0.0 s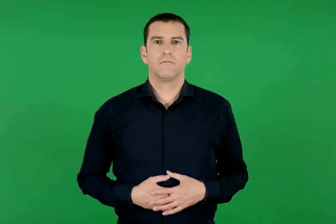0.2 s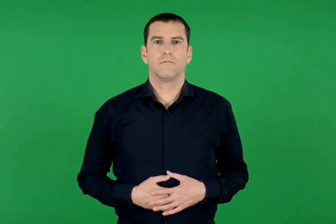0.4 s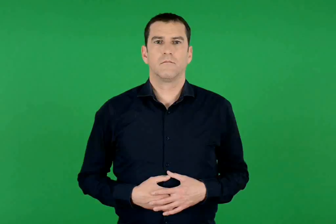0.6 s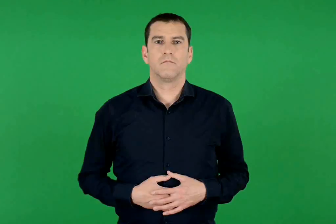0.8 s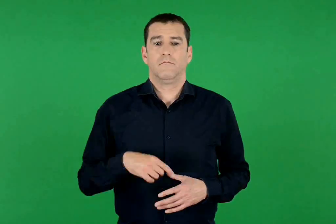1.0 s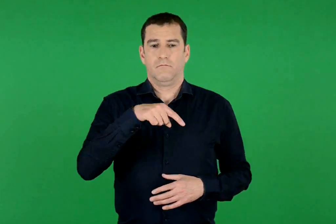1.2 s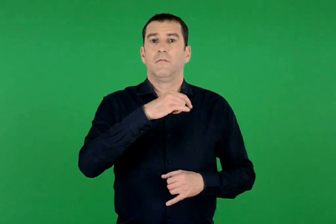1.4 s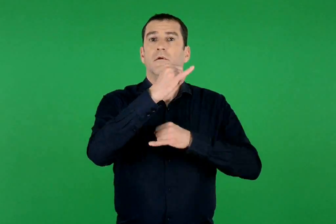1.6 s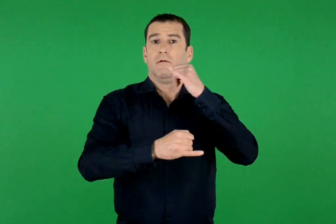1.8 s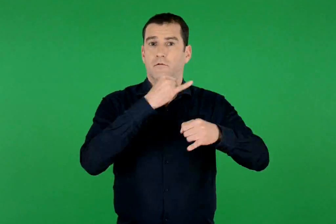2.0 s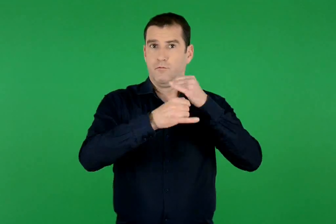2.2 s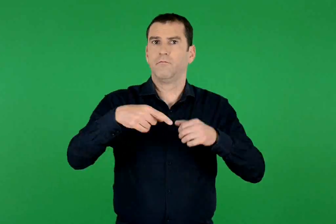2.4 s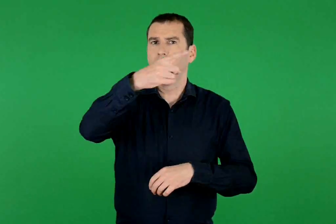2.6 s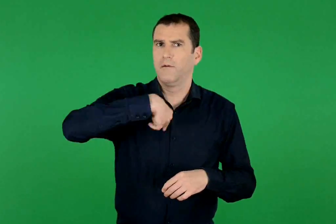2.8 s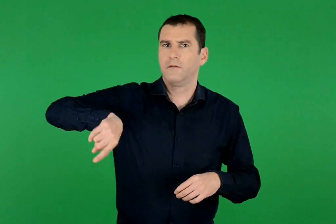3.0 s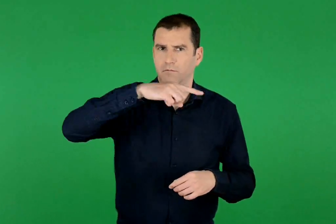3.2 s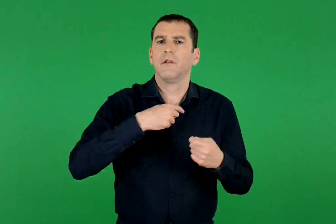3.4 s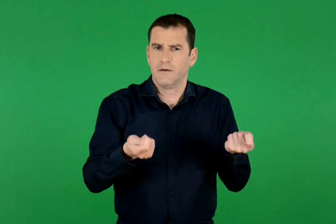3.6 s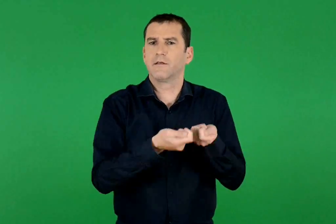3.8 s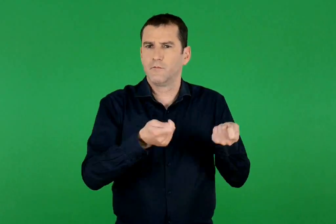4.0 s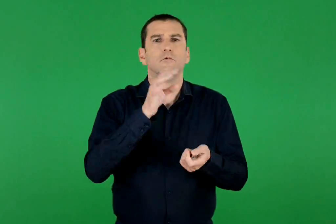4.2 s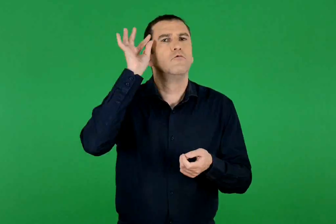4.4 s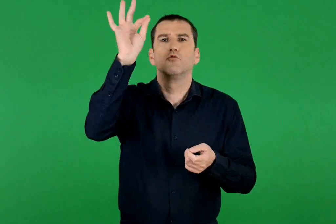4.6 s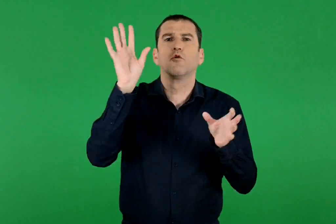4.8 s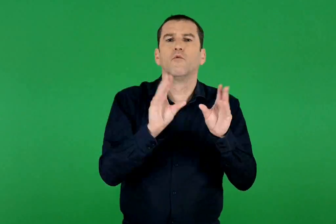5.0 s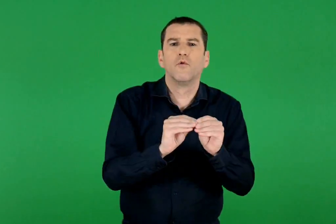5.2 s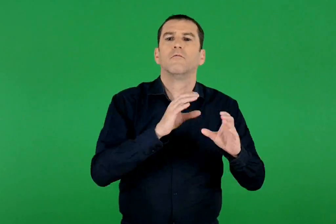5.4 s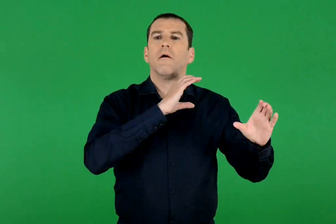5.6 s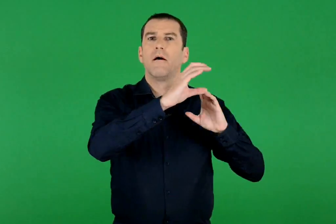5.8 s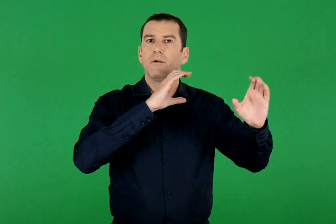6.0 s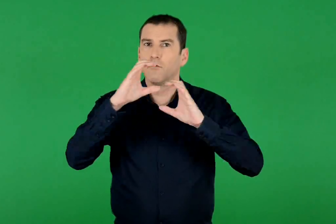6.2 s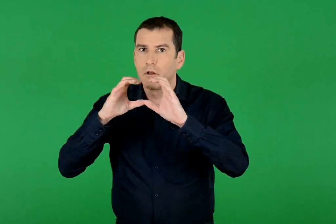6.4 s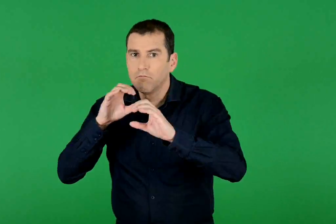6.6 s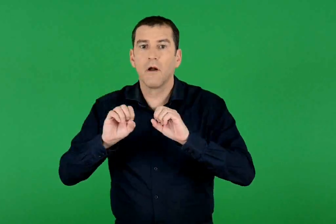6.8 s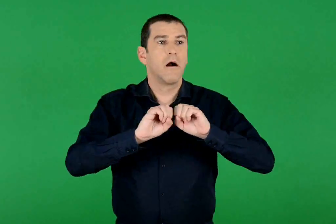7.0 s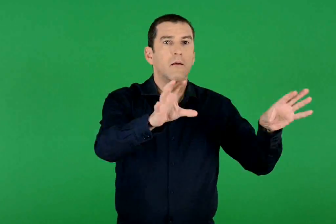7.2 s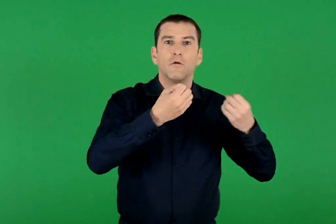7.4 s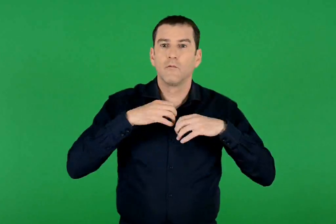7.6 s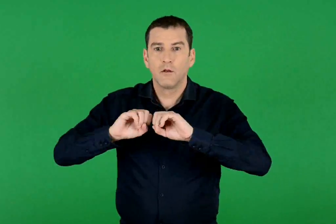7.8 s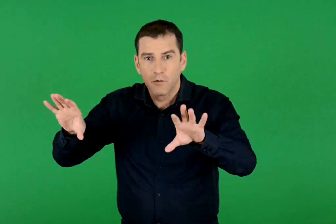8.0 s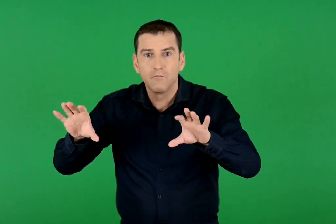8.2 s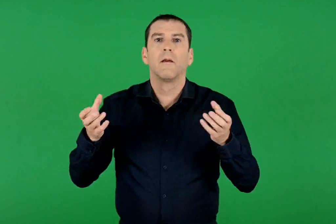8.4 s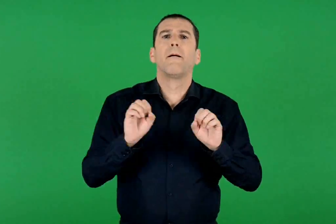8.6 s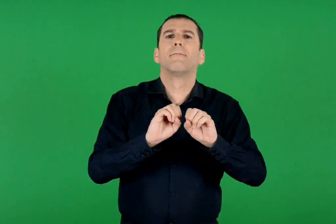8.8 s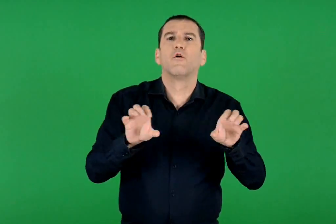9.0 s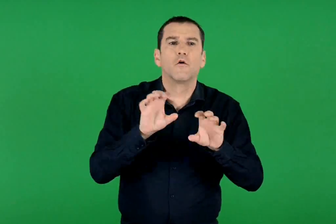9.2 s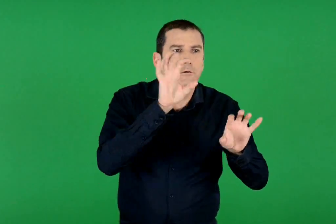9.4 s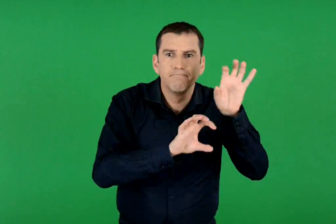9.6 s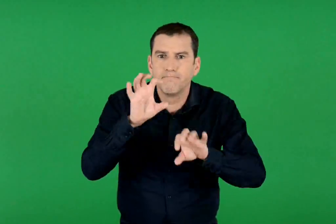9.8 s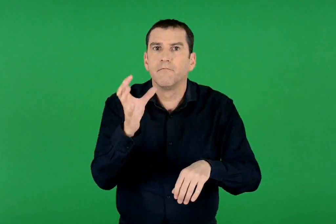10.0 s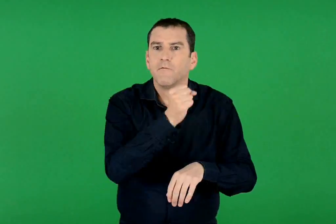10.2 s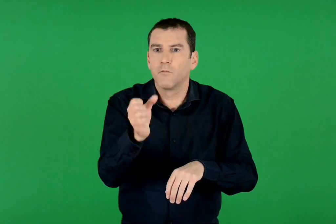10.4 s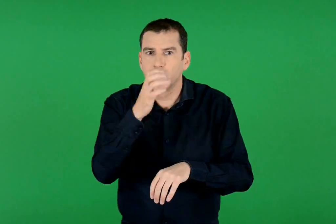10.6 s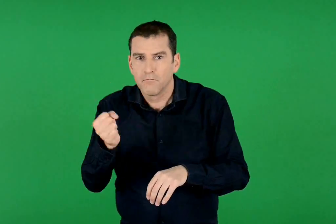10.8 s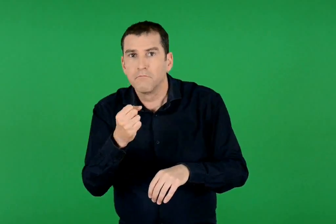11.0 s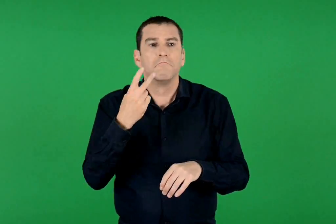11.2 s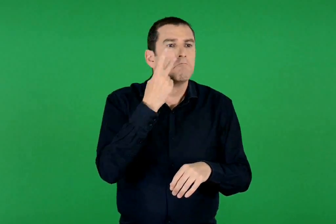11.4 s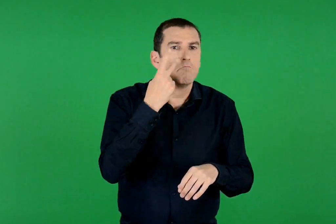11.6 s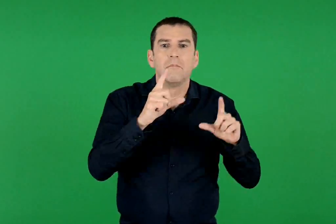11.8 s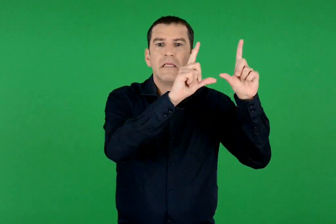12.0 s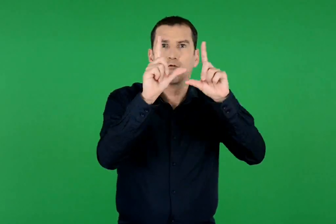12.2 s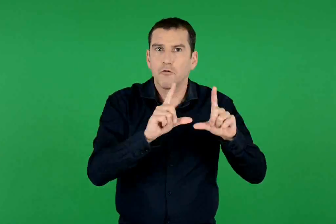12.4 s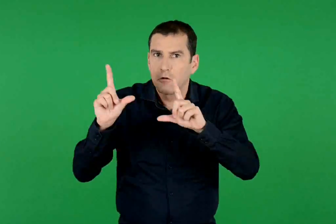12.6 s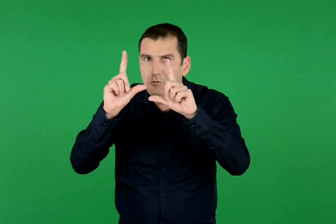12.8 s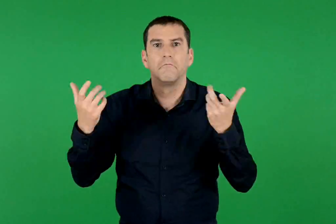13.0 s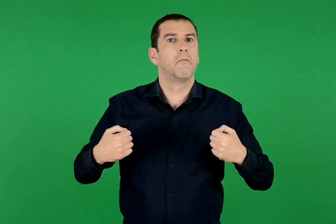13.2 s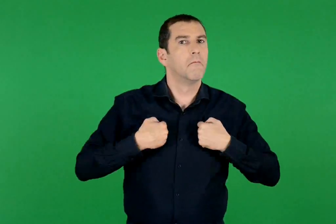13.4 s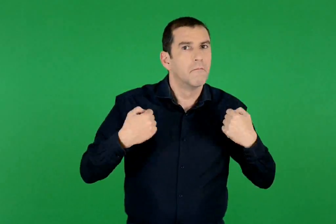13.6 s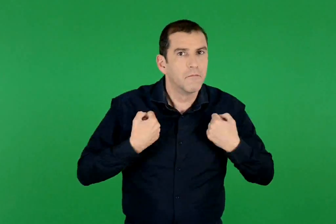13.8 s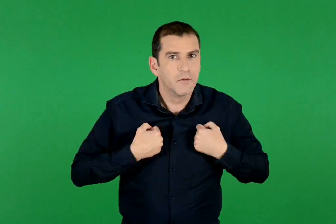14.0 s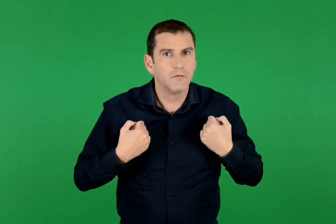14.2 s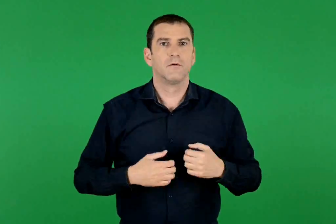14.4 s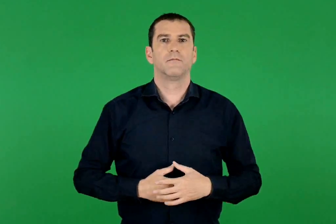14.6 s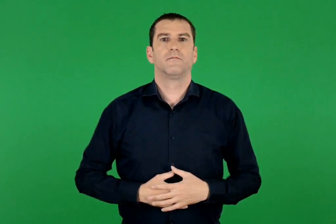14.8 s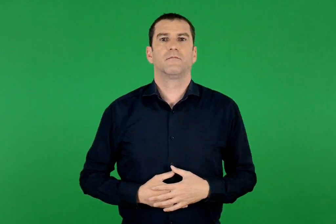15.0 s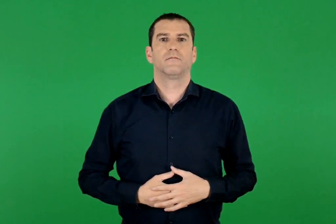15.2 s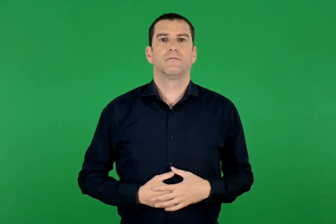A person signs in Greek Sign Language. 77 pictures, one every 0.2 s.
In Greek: χρησιμοποιούμε το διαδίκτυο για να επικοινωνήσουμε , να ενημερωθούμε , να βρούμε πληροφορίες , να δούμε εικόνες , να παίξουμε
